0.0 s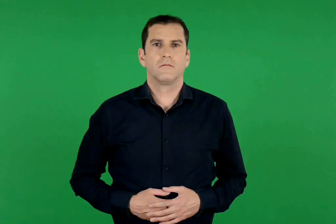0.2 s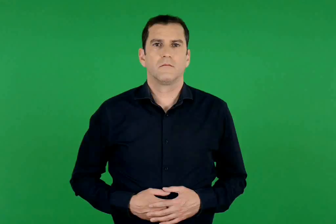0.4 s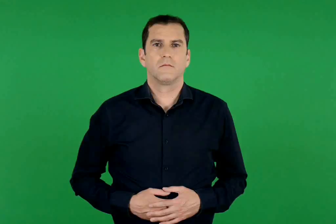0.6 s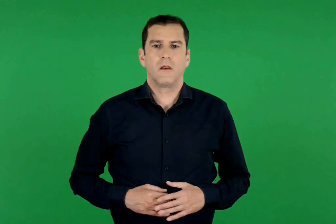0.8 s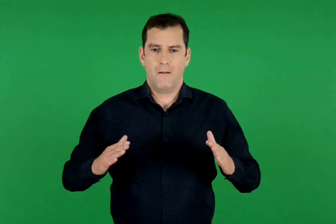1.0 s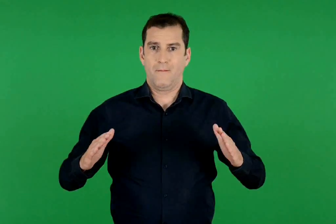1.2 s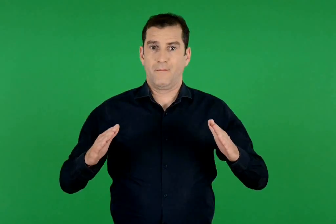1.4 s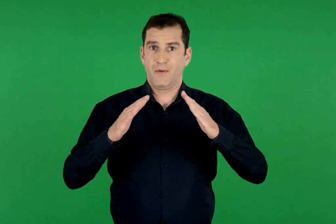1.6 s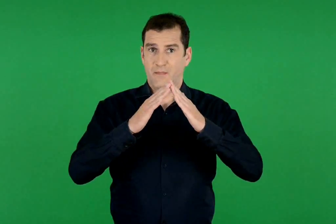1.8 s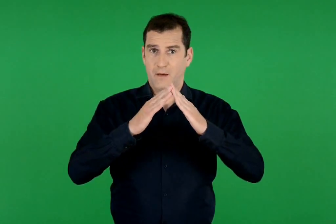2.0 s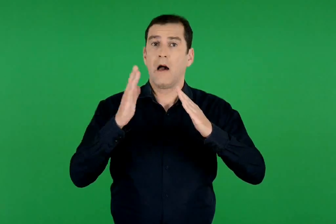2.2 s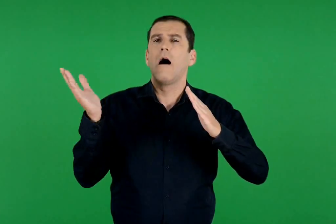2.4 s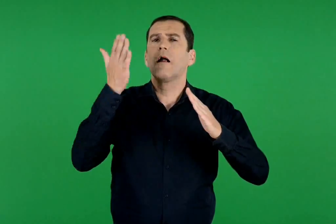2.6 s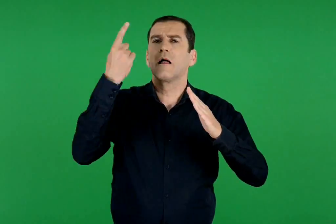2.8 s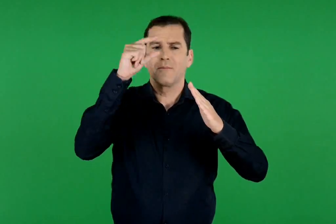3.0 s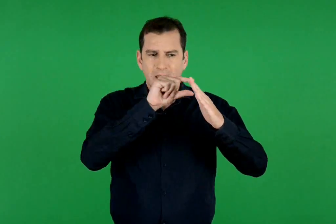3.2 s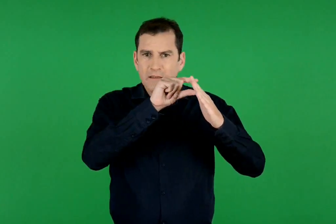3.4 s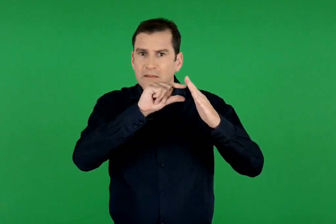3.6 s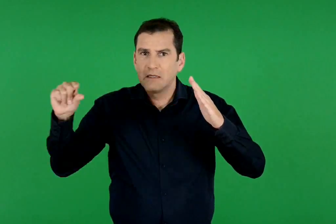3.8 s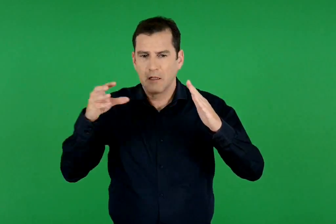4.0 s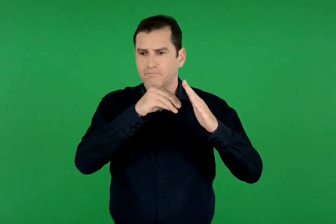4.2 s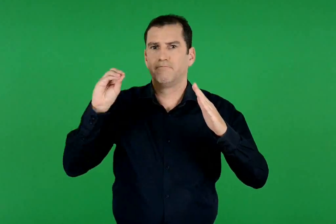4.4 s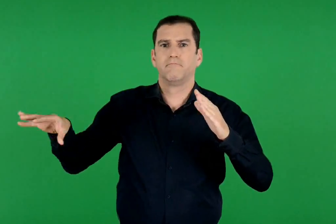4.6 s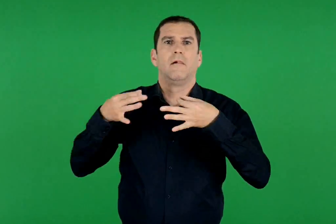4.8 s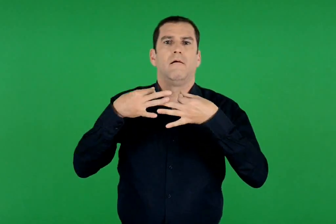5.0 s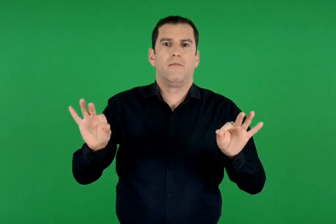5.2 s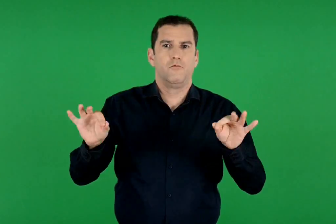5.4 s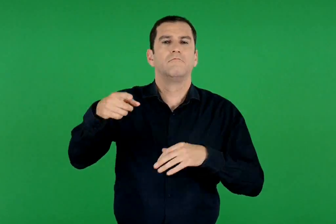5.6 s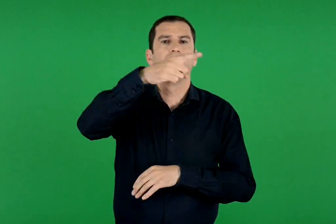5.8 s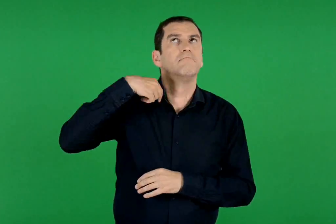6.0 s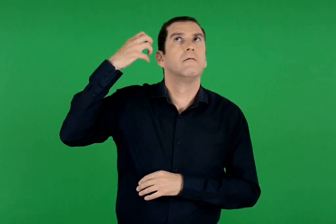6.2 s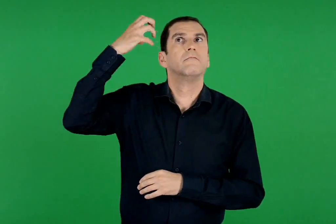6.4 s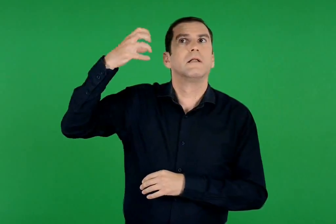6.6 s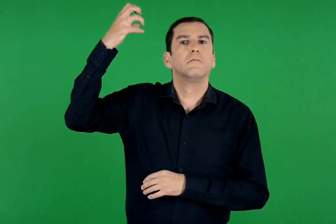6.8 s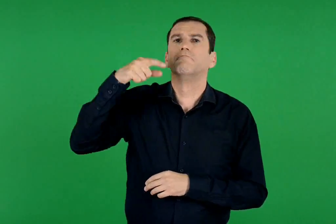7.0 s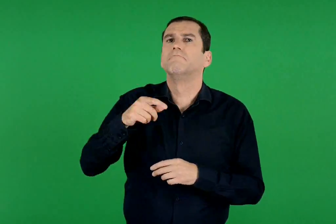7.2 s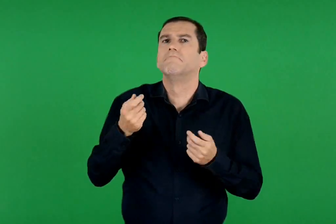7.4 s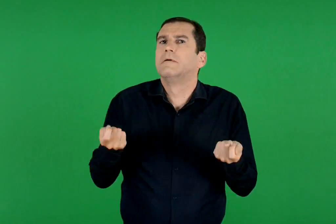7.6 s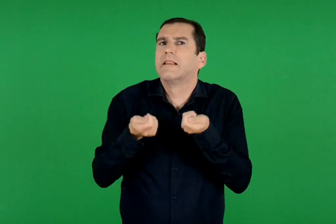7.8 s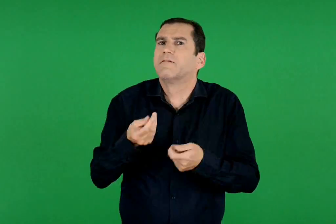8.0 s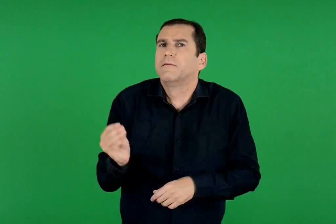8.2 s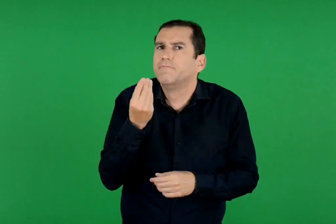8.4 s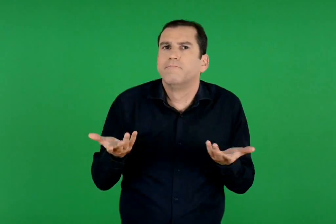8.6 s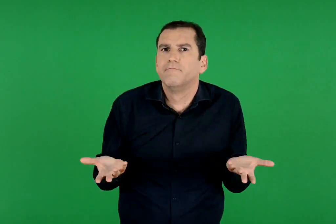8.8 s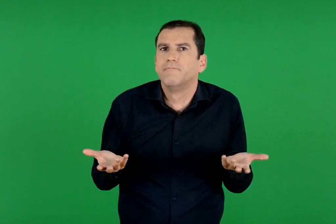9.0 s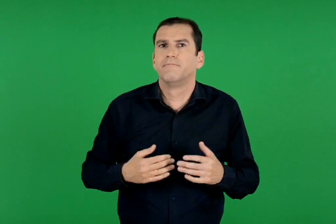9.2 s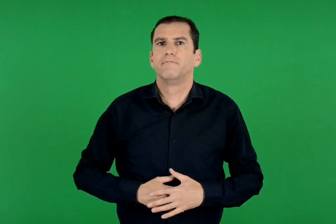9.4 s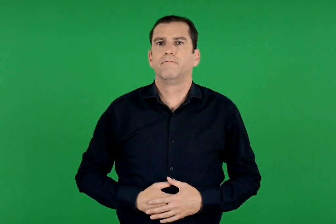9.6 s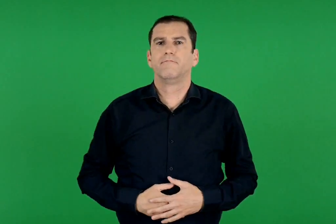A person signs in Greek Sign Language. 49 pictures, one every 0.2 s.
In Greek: φανταζόμαστε τι θα συνέβαινε αν έλειπε μία σειρά από την πυραμίδα
